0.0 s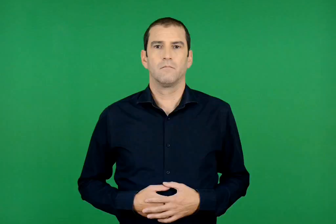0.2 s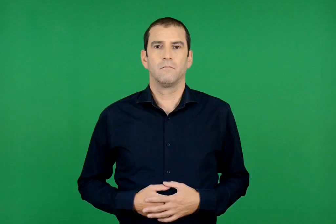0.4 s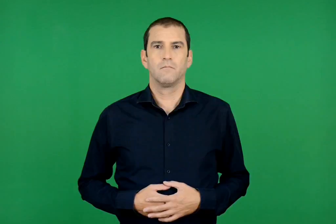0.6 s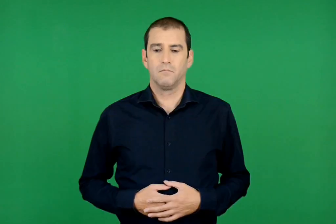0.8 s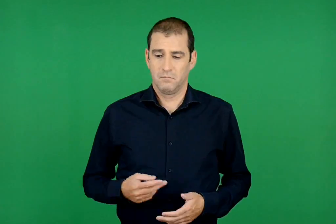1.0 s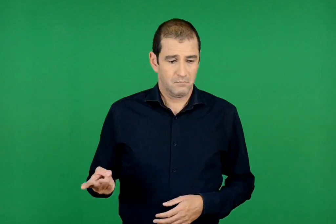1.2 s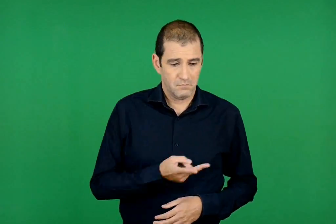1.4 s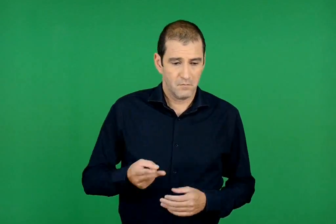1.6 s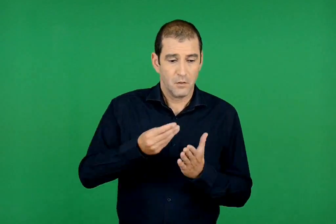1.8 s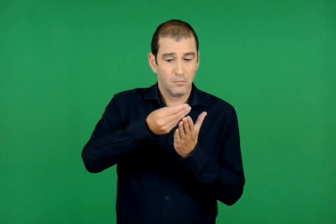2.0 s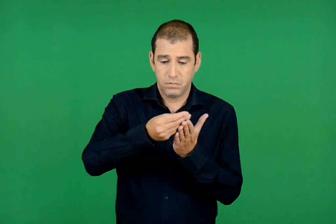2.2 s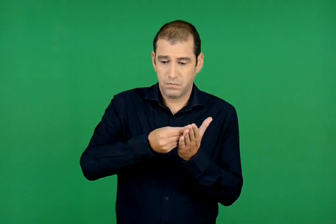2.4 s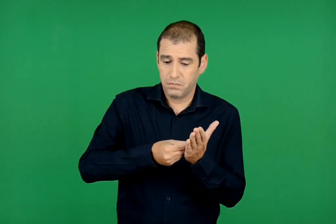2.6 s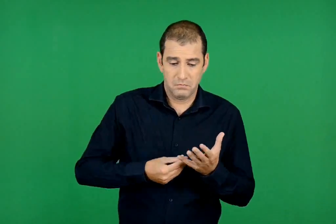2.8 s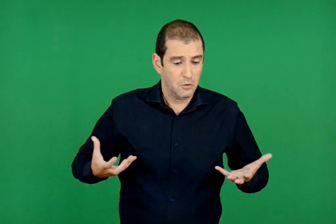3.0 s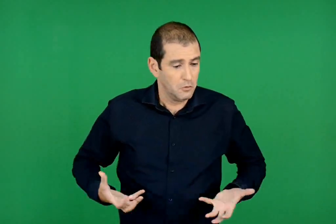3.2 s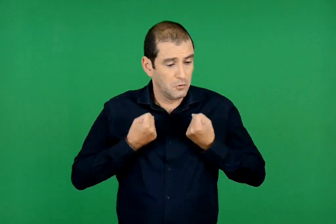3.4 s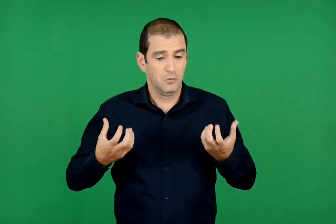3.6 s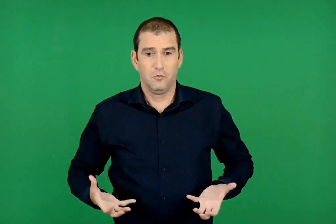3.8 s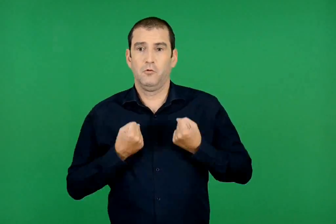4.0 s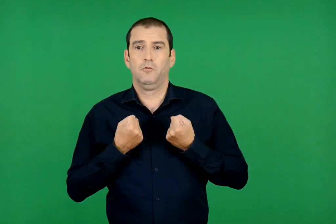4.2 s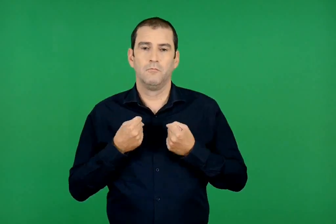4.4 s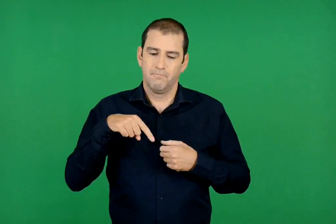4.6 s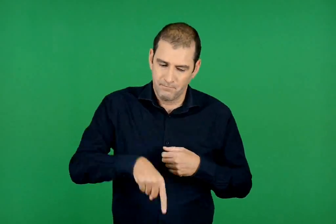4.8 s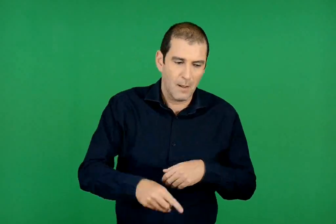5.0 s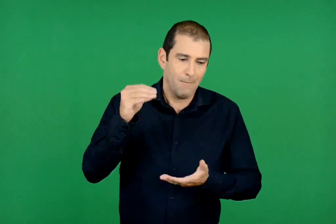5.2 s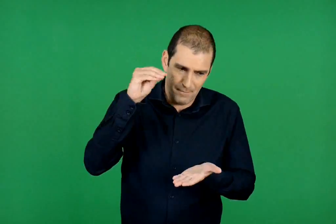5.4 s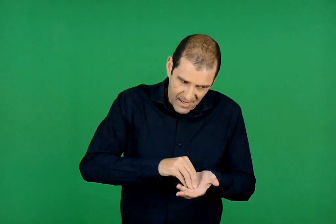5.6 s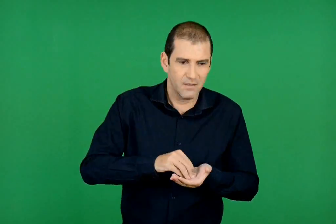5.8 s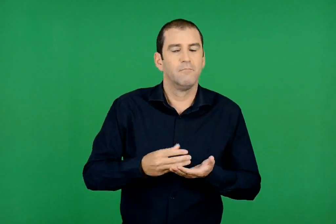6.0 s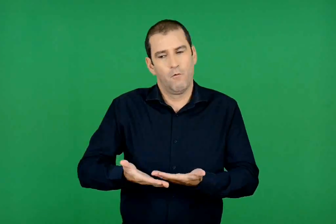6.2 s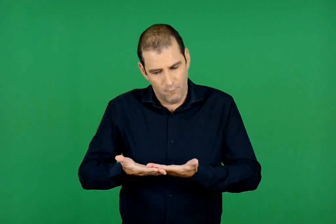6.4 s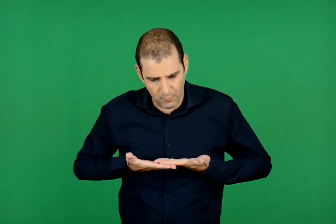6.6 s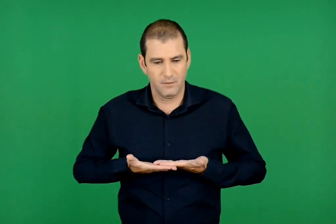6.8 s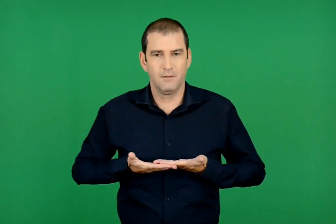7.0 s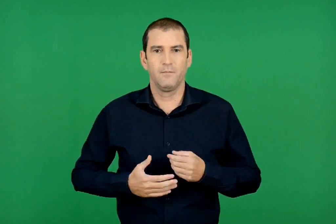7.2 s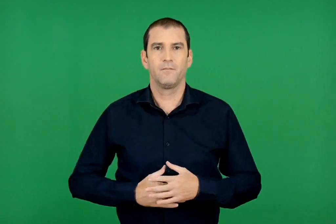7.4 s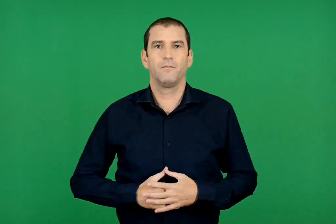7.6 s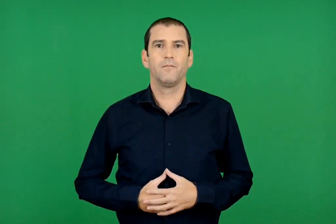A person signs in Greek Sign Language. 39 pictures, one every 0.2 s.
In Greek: πολλές φορές με γλίτωσες , βόηθα και τούτη την ώρα
